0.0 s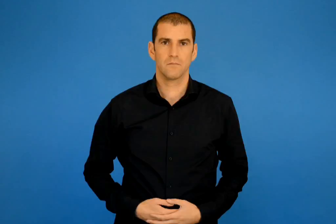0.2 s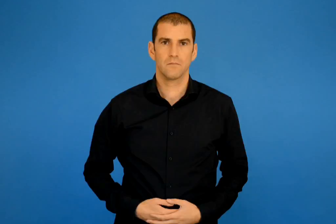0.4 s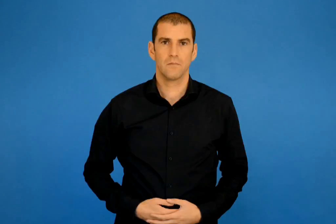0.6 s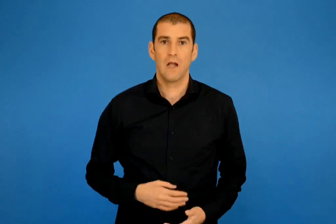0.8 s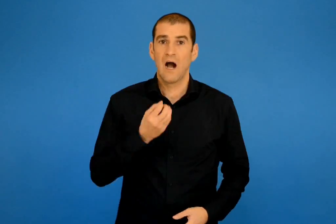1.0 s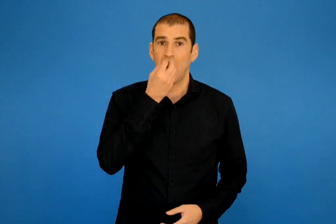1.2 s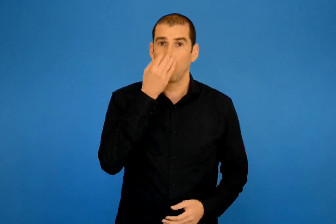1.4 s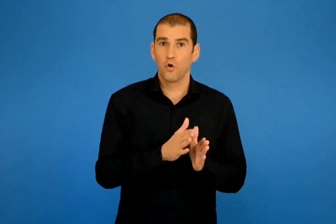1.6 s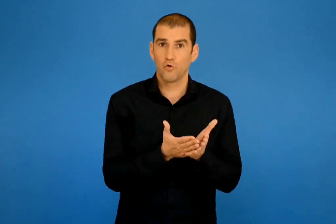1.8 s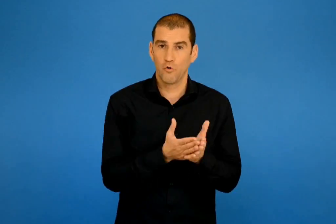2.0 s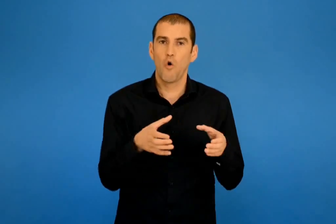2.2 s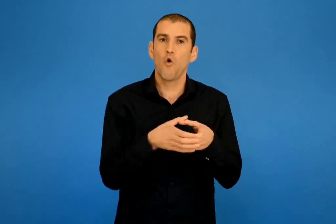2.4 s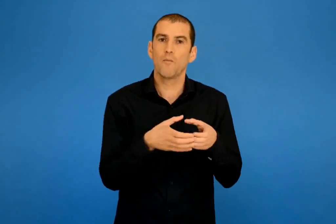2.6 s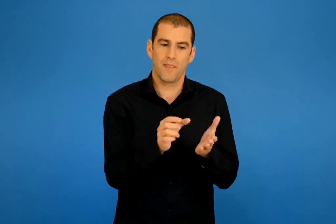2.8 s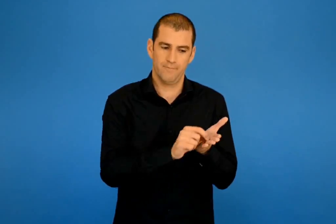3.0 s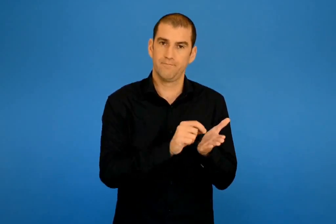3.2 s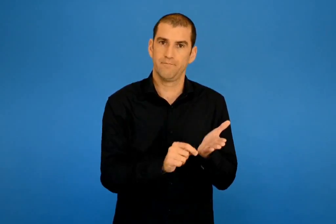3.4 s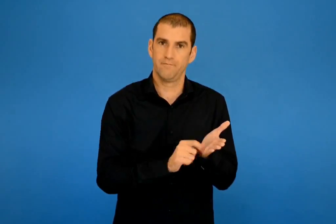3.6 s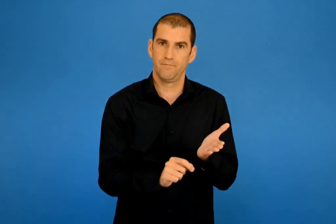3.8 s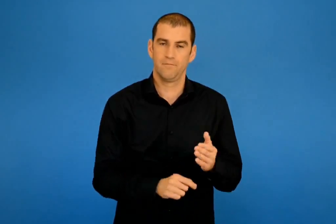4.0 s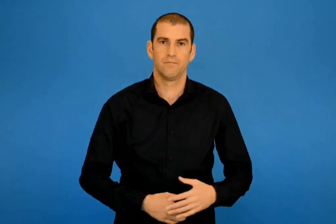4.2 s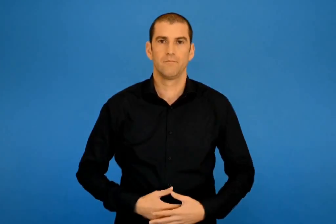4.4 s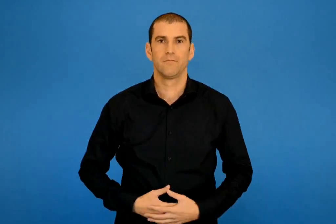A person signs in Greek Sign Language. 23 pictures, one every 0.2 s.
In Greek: η συγγραφική ομάδα του ανθολογίου
